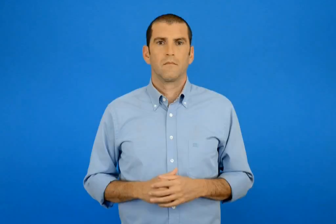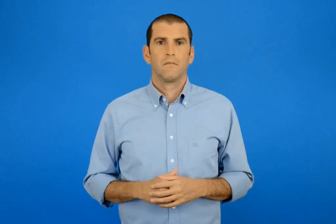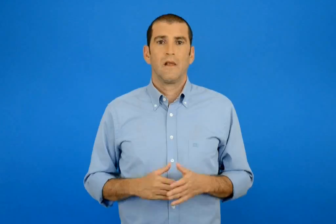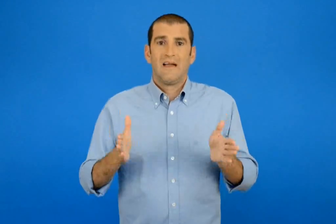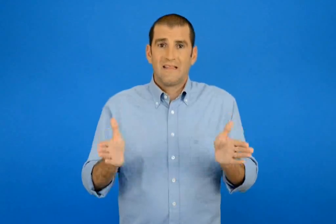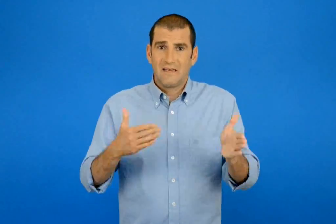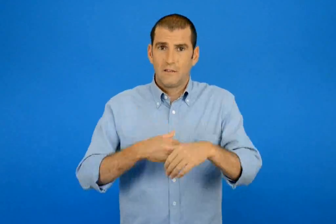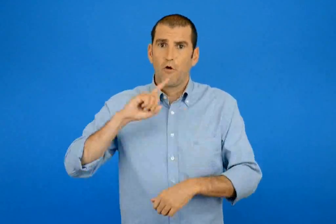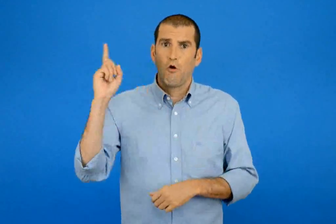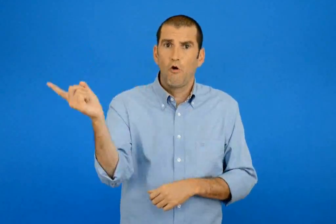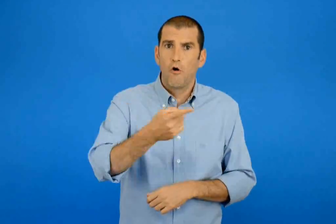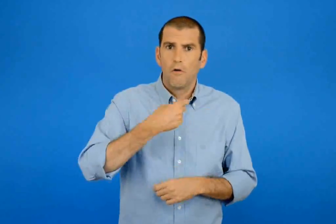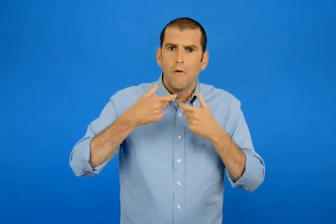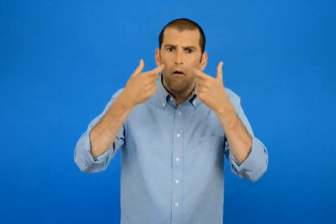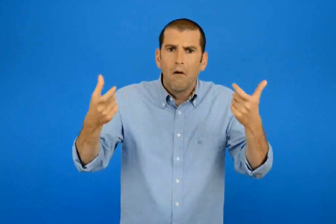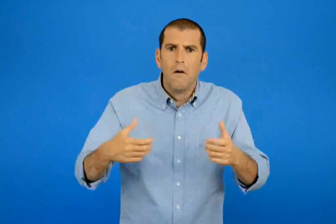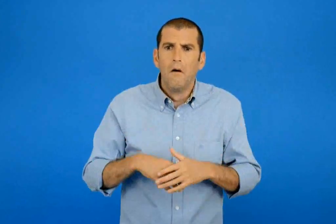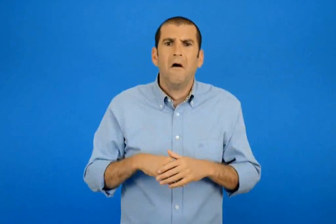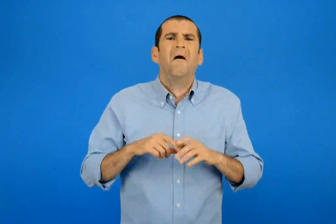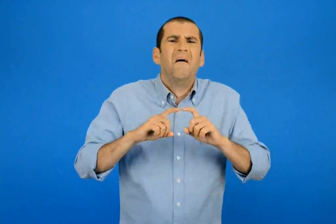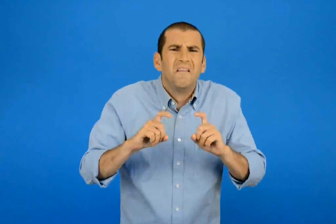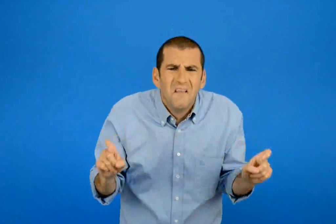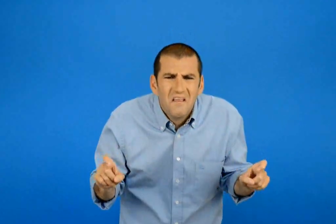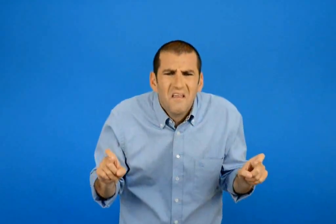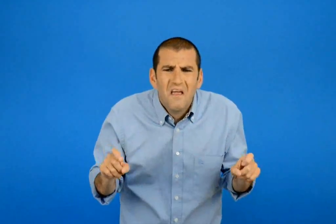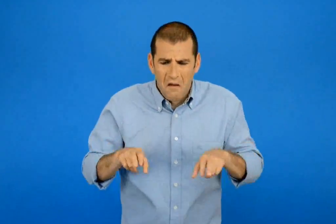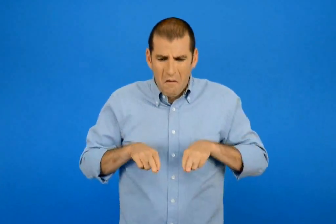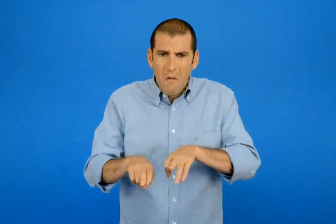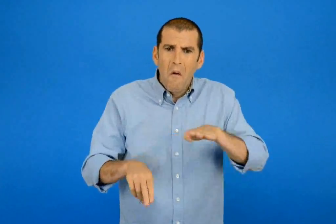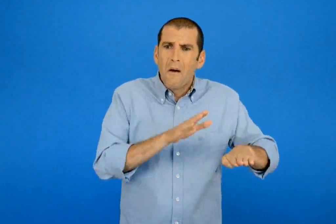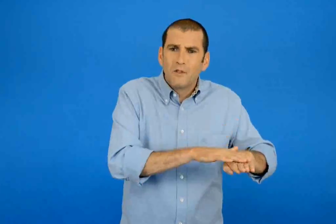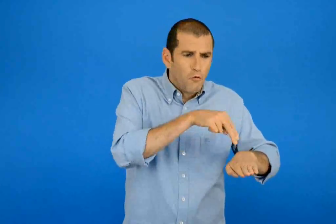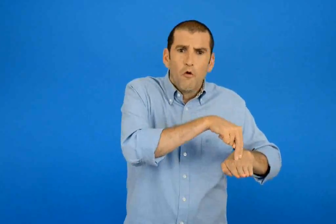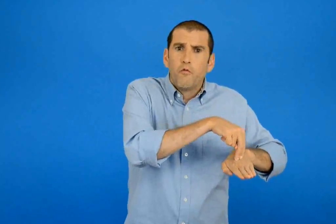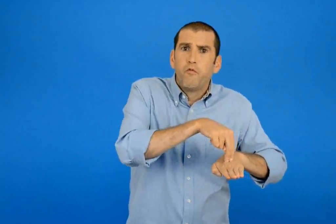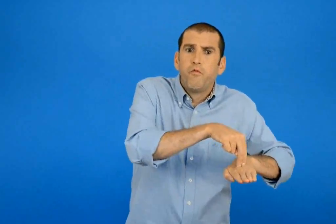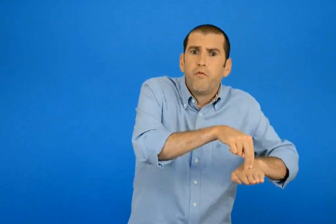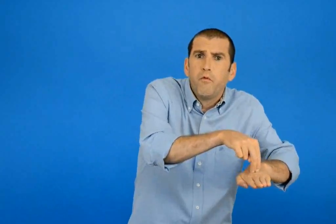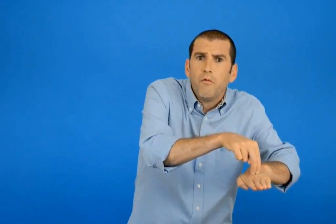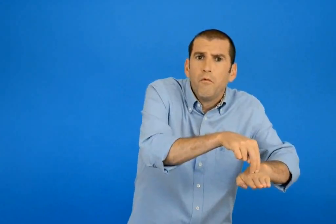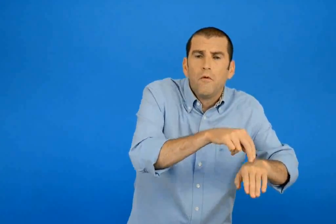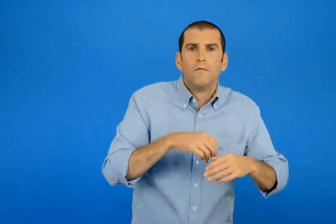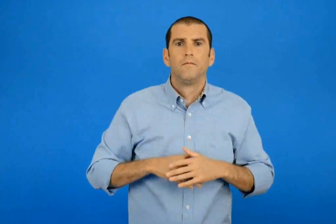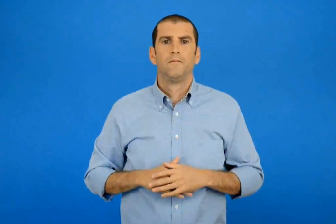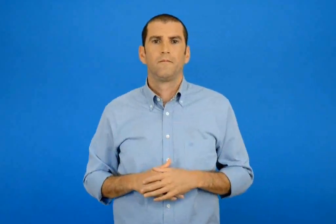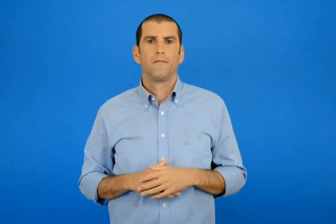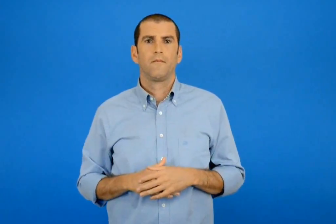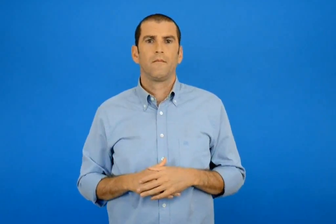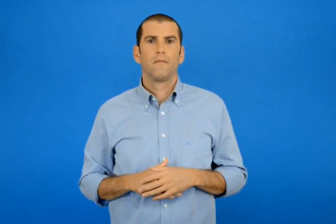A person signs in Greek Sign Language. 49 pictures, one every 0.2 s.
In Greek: τι ; να ταξιδεύουμε πάνω σε ένα πεζοδρόμιο ; φώναξε όλη μαζί η τάξη
